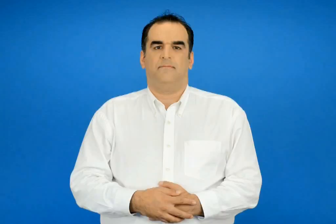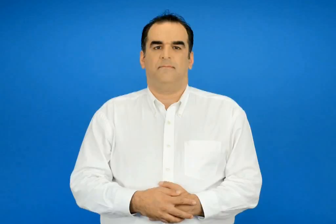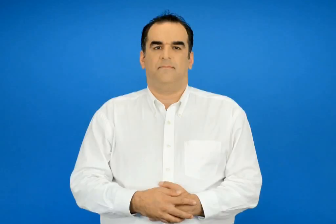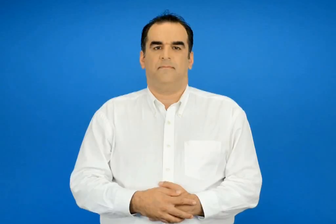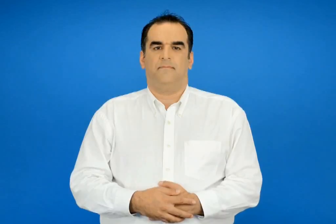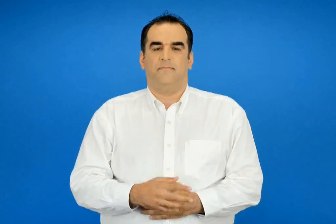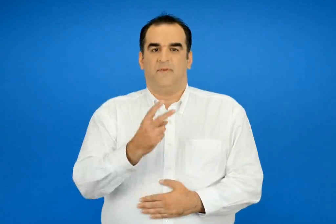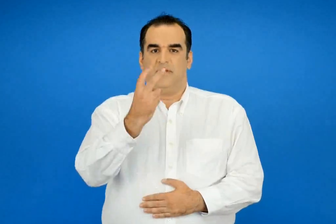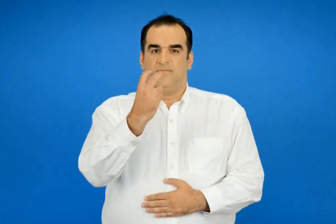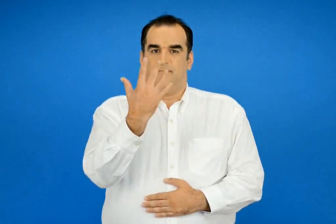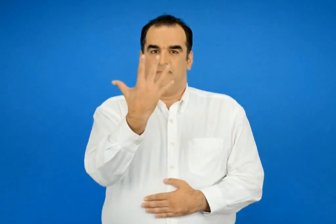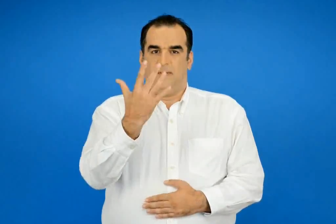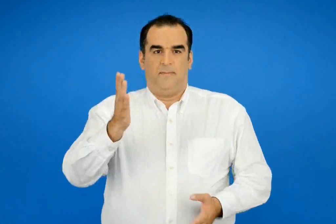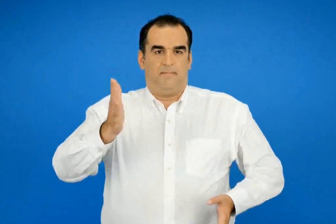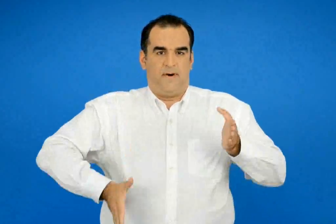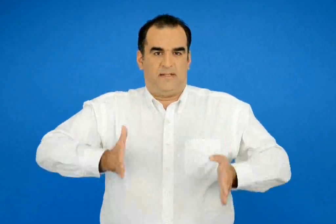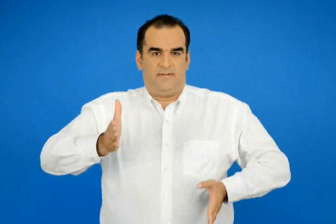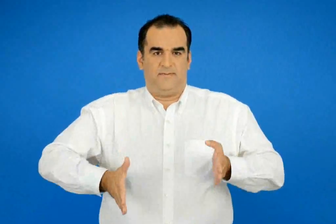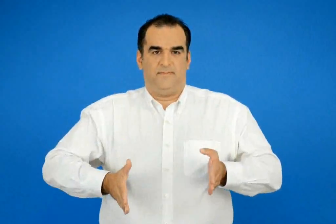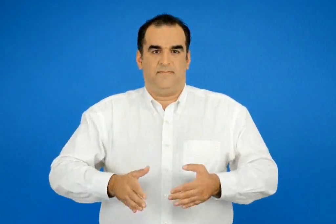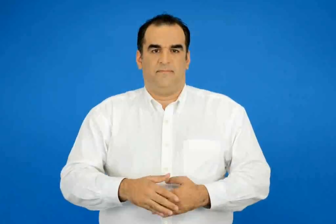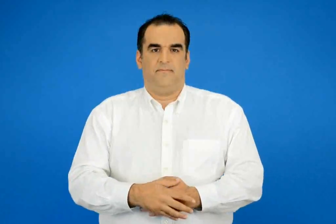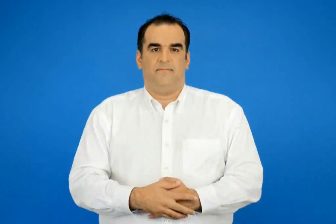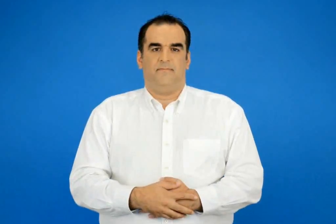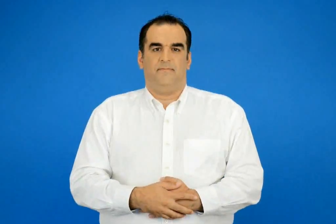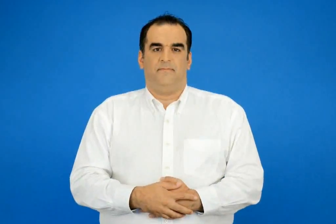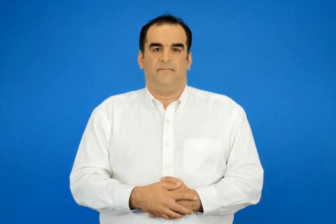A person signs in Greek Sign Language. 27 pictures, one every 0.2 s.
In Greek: 25 μάρτυ σπύρος κουρσάρης
